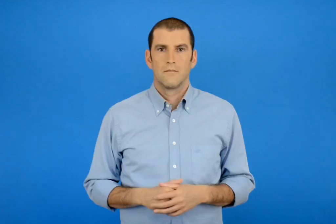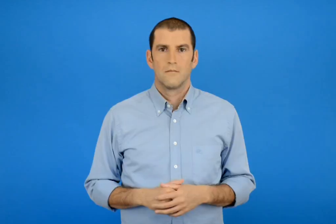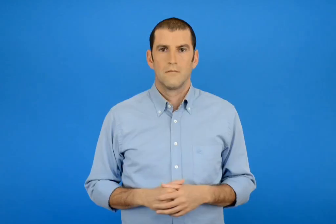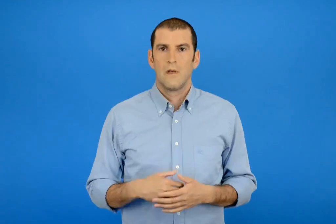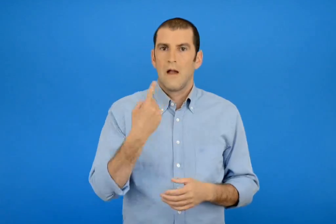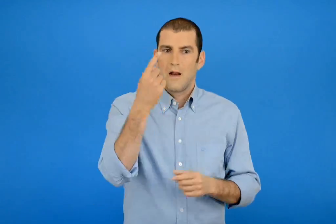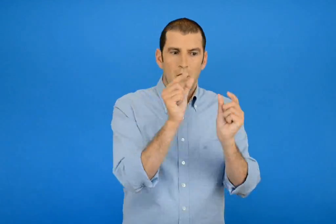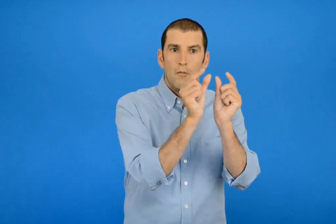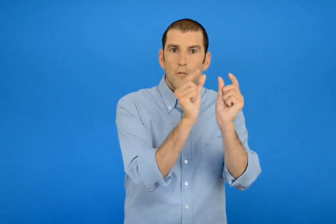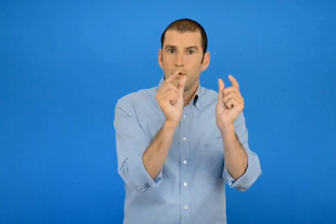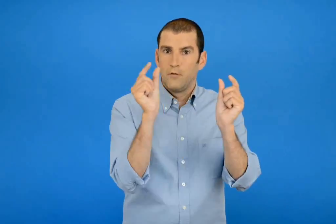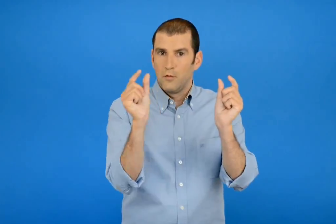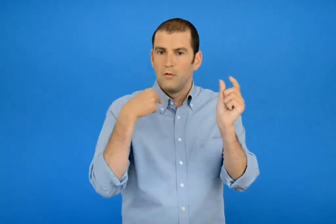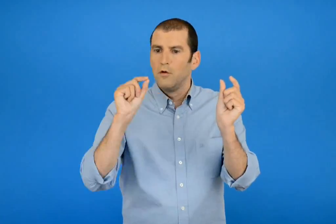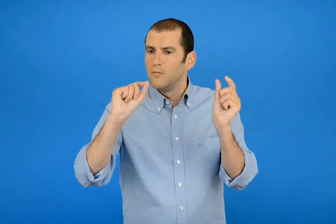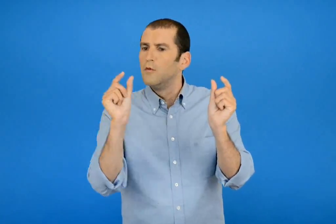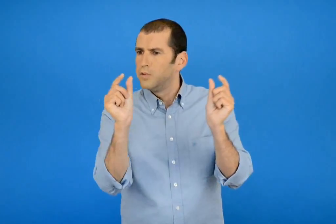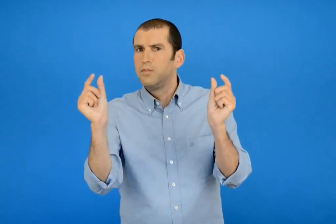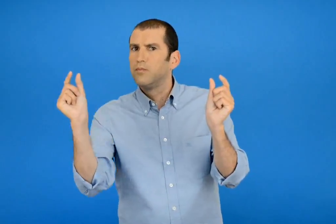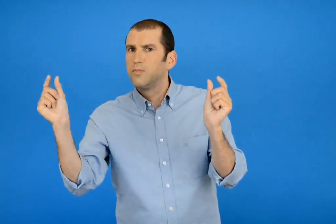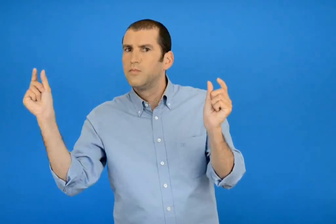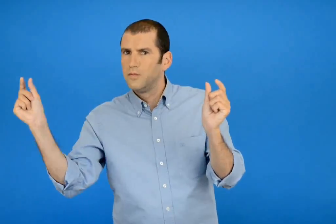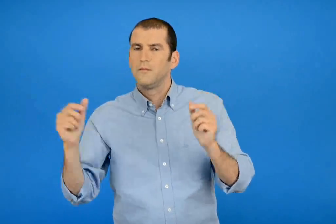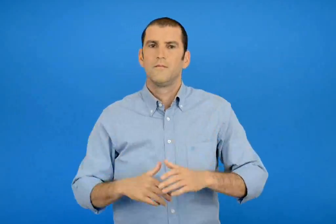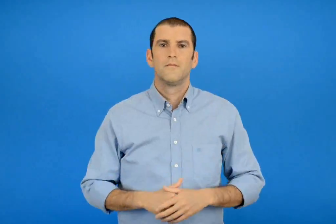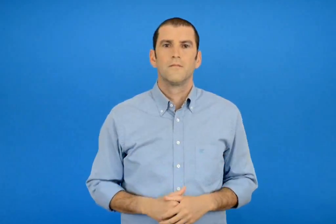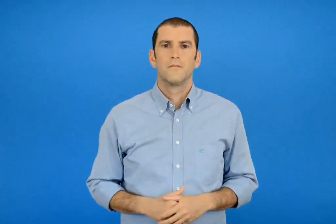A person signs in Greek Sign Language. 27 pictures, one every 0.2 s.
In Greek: να συνεχίζουμε ένα μοτίβο
